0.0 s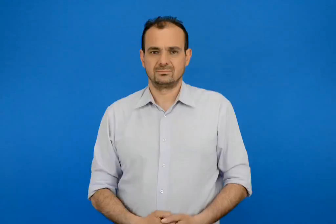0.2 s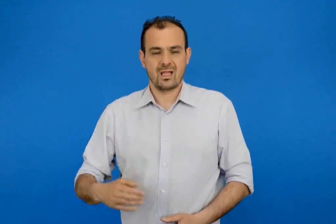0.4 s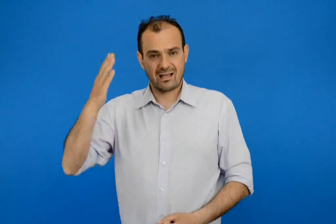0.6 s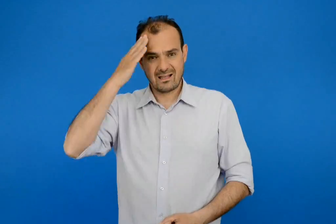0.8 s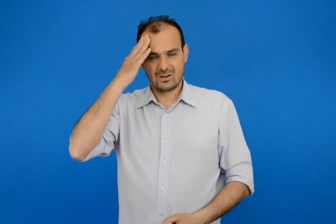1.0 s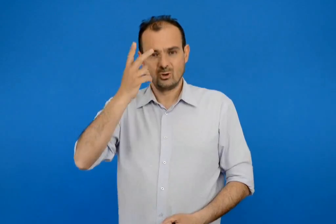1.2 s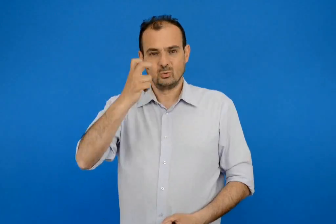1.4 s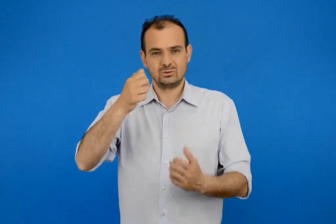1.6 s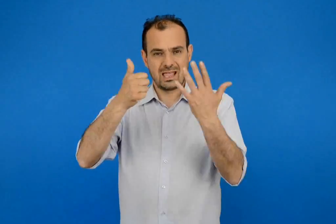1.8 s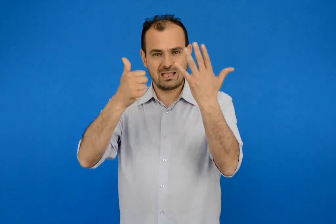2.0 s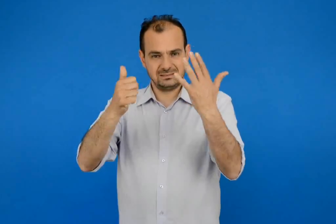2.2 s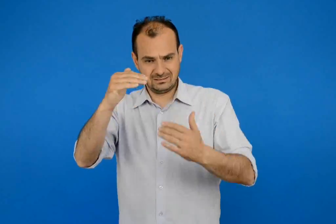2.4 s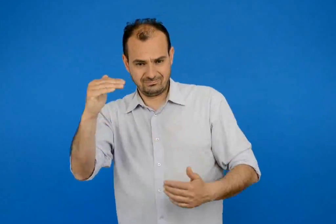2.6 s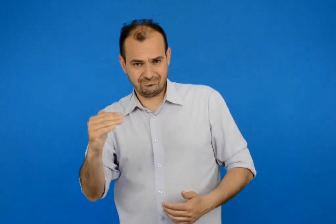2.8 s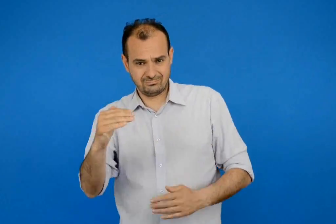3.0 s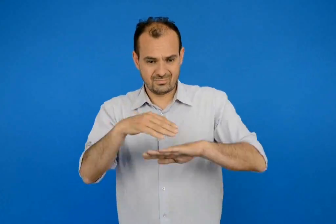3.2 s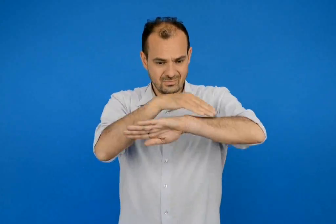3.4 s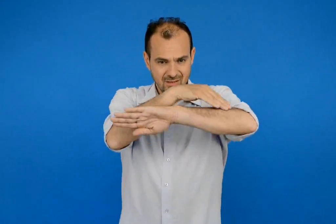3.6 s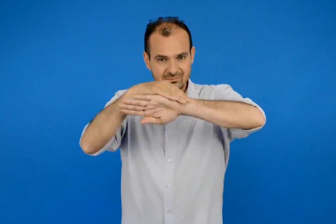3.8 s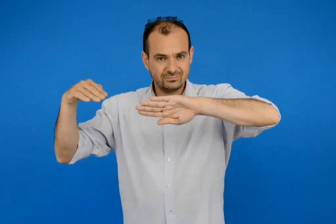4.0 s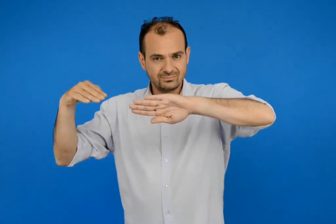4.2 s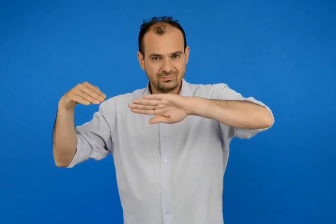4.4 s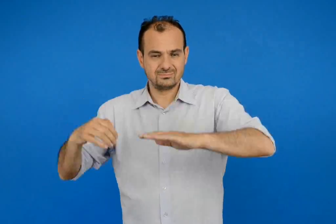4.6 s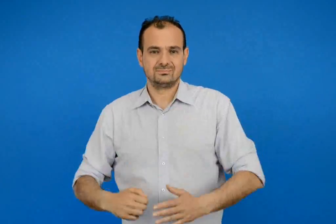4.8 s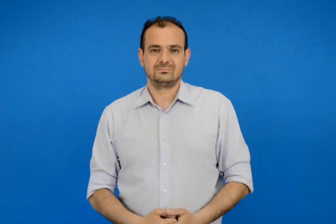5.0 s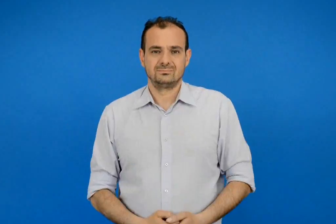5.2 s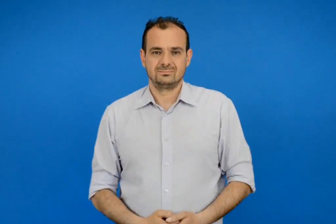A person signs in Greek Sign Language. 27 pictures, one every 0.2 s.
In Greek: κεφάλαιο 26ο χάραξη γραμμών
